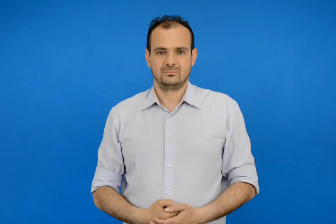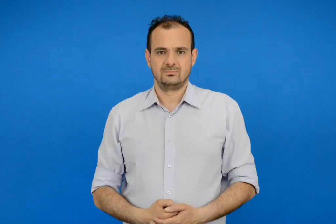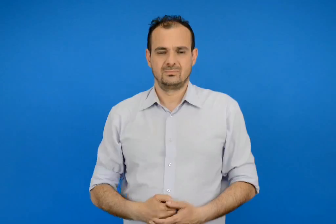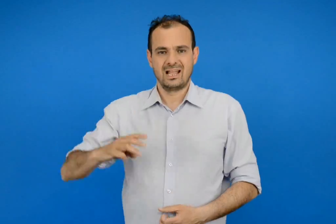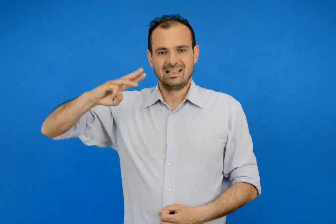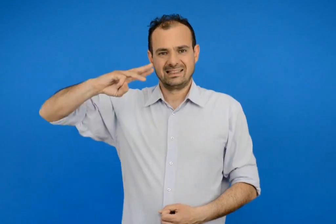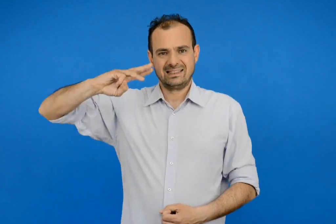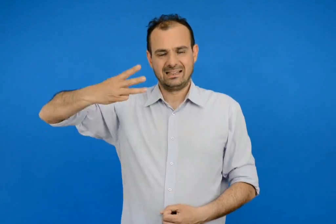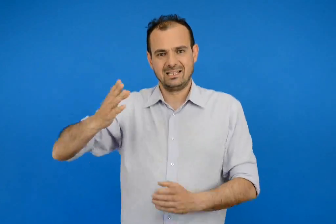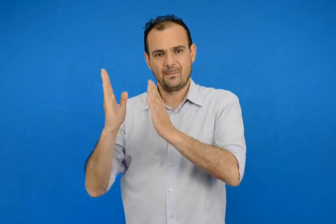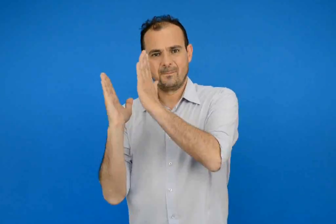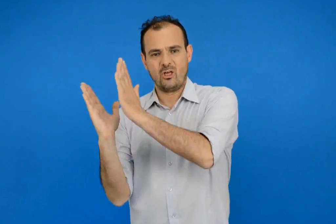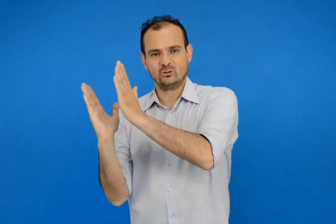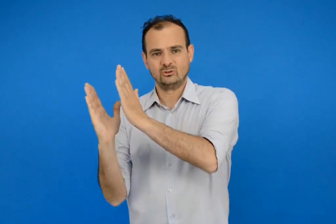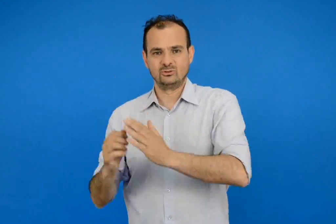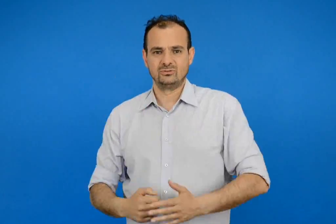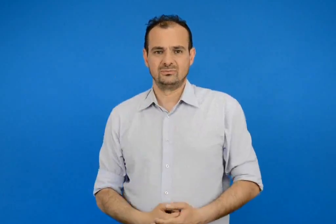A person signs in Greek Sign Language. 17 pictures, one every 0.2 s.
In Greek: τρίτη περίοδος
